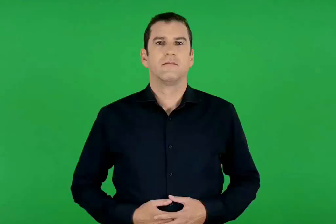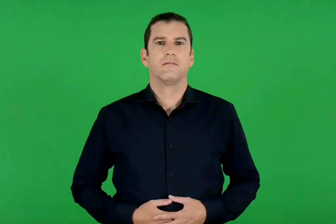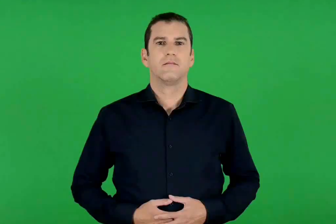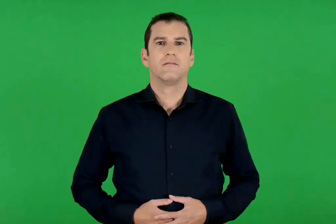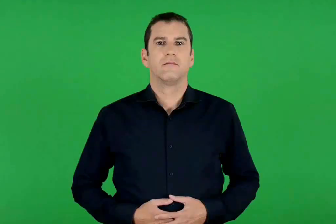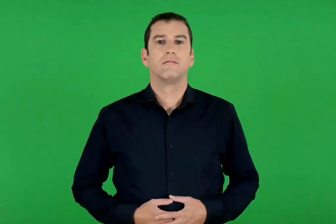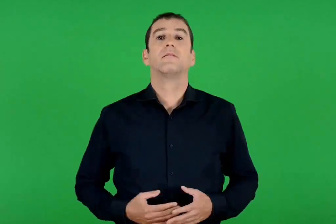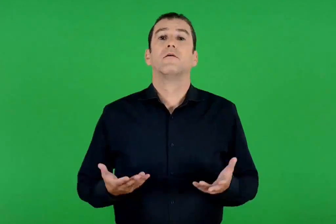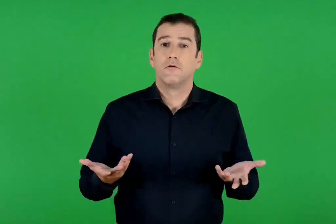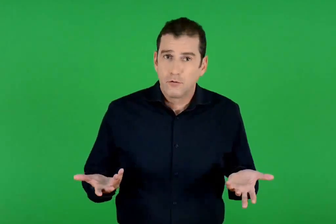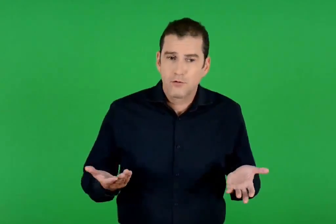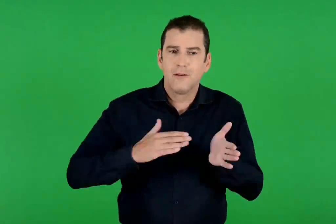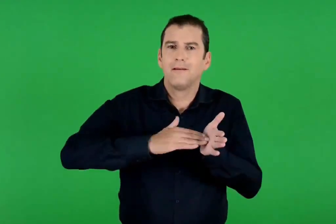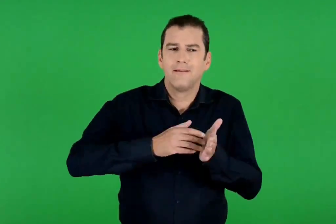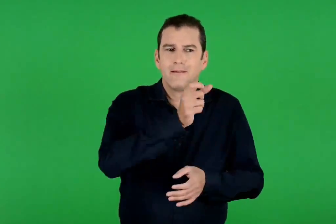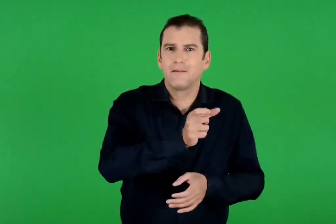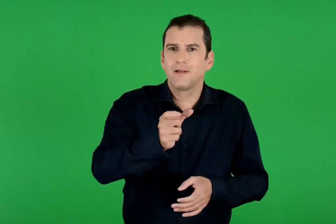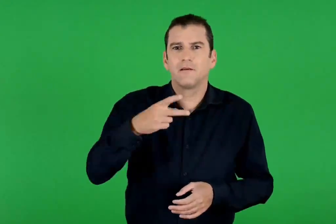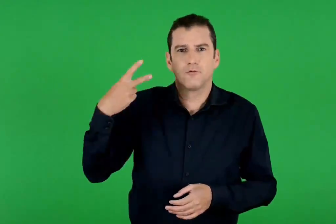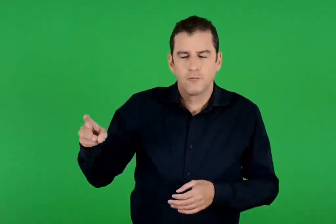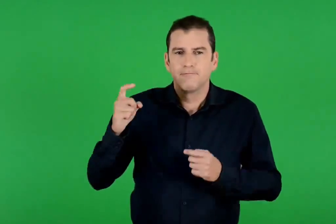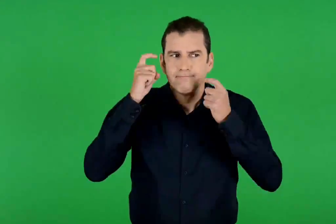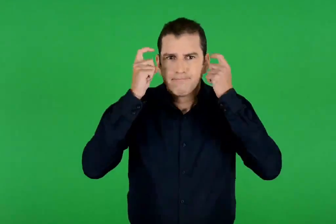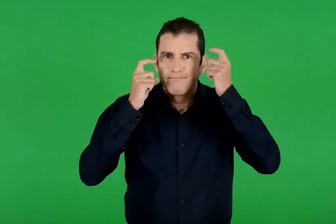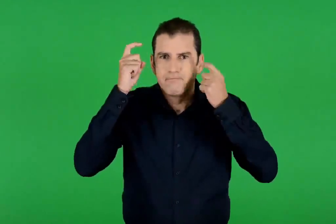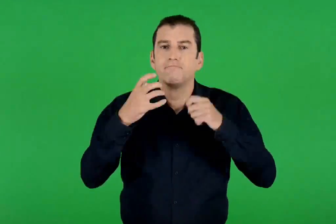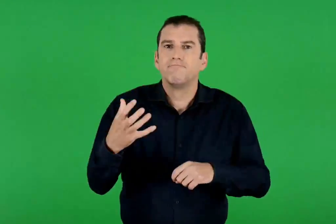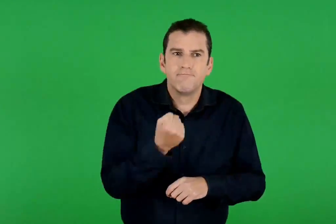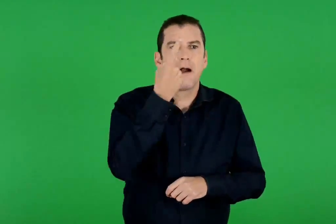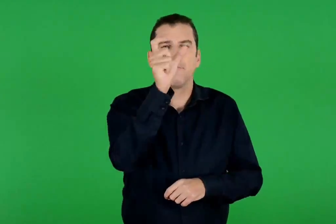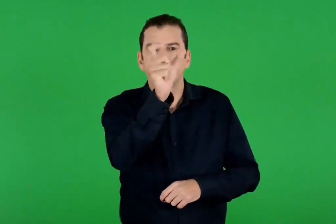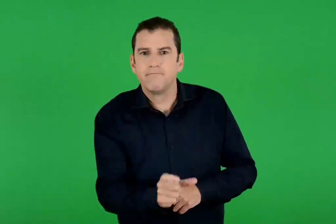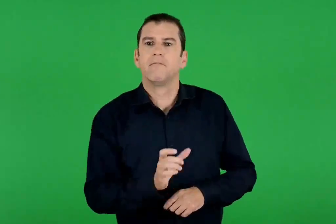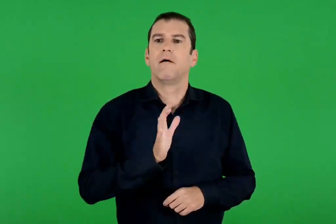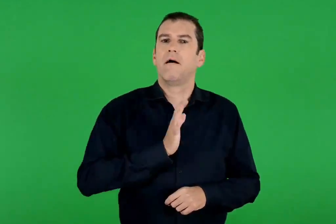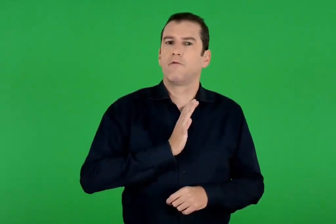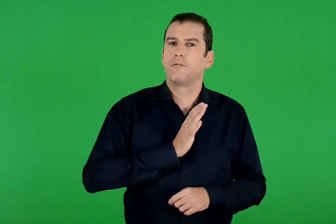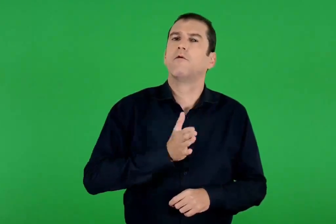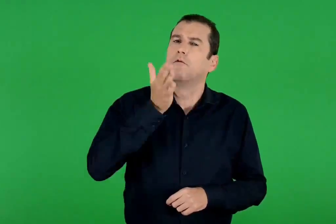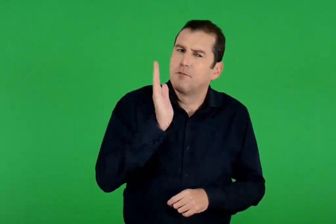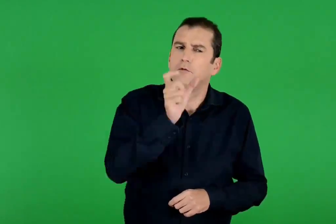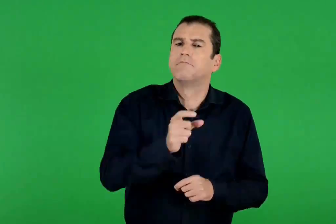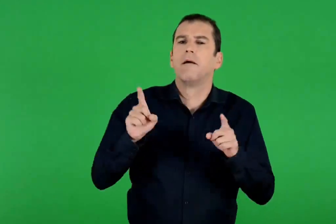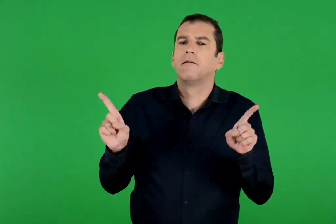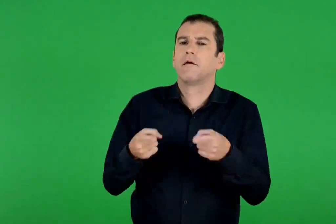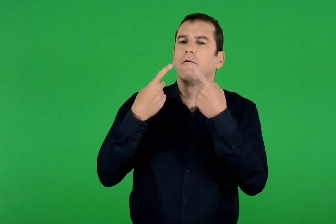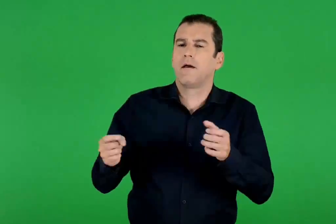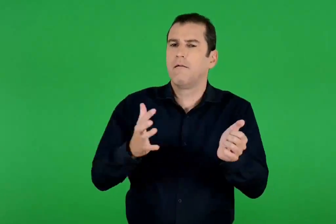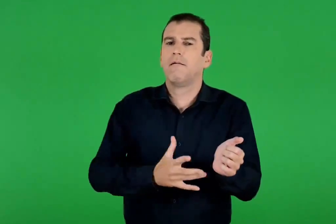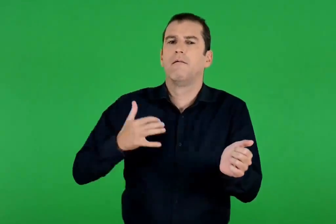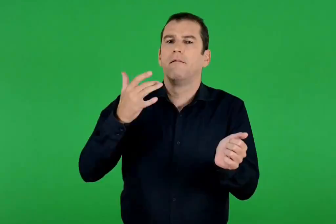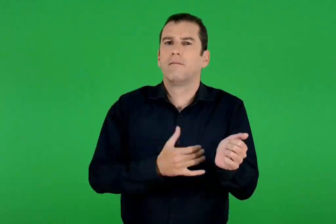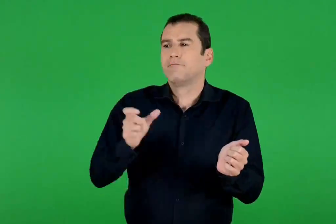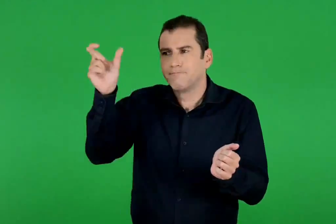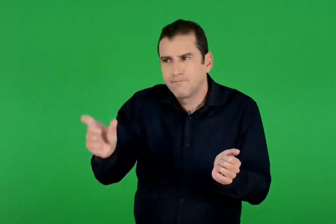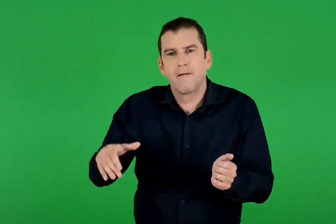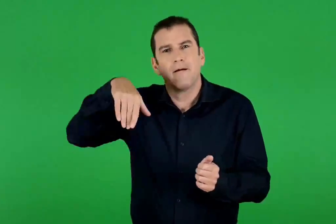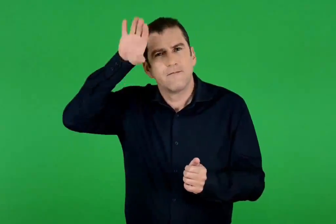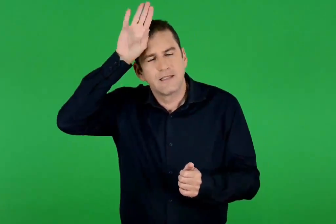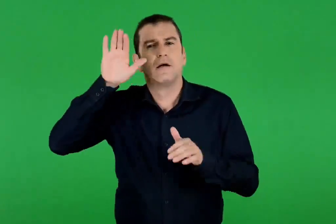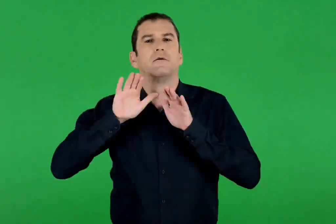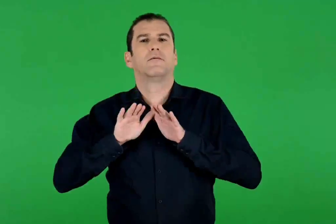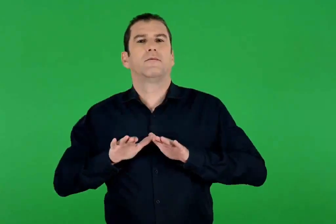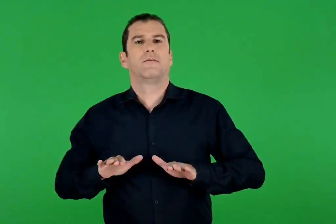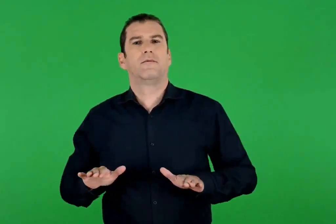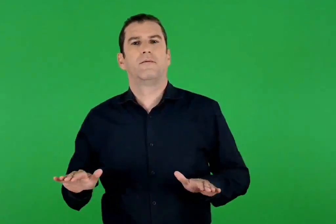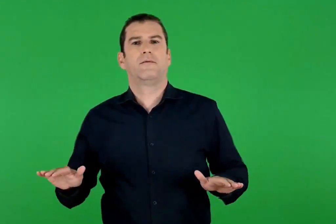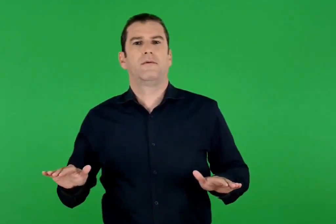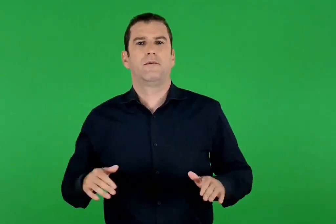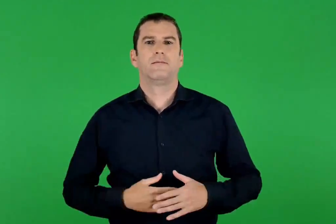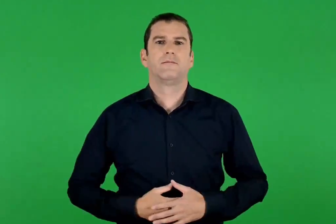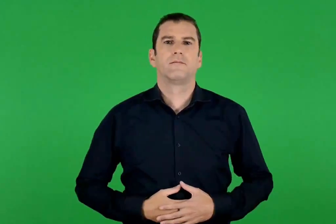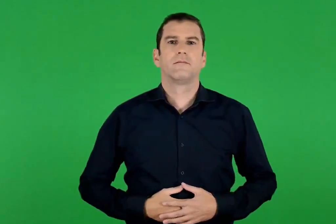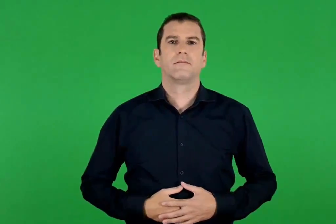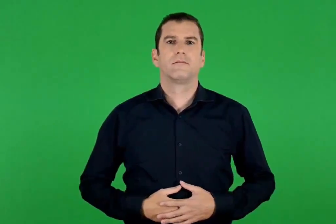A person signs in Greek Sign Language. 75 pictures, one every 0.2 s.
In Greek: τότε οι υπηρέτες του σκέφτηκαν να βρουν έναν άνθρωπο που να μπορεί να τραγουδάει με την άρπα του και να κάνει τον βασιλιά να ηρεμεί
